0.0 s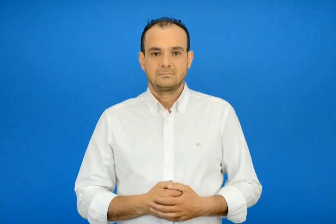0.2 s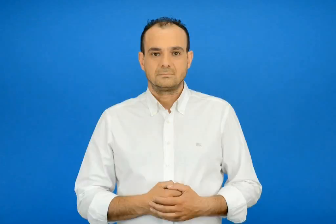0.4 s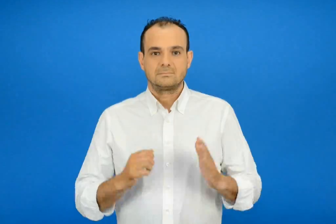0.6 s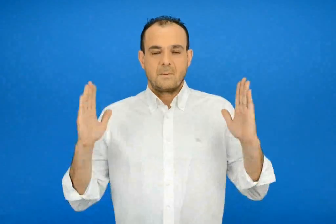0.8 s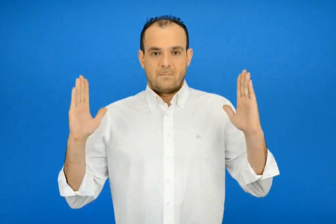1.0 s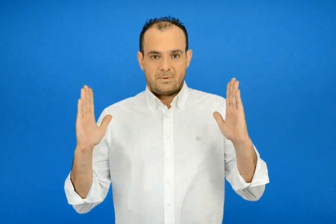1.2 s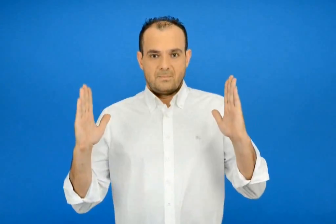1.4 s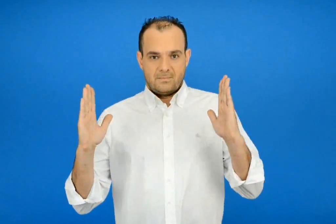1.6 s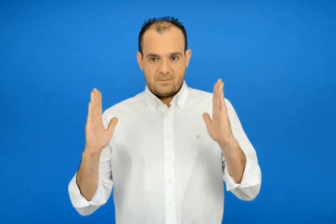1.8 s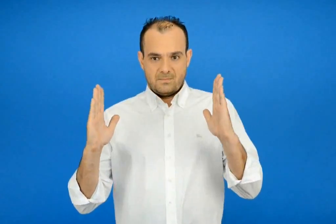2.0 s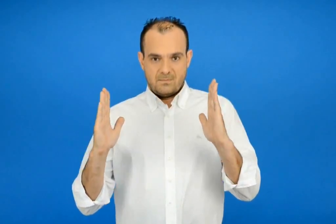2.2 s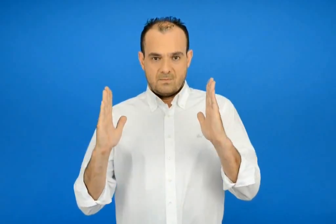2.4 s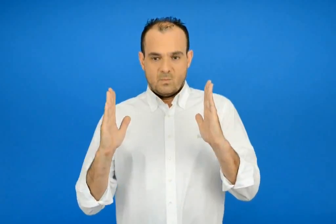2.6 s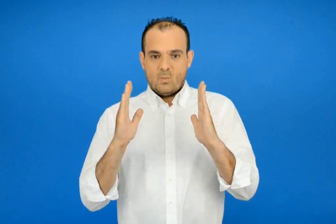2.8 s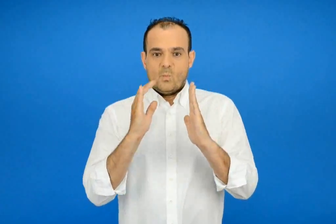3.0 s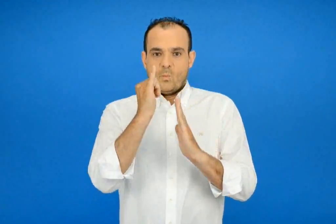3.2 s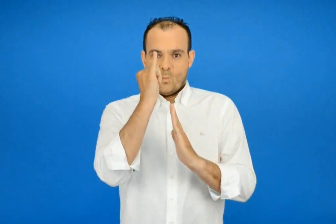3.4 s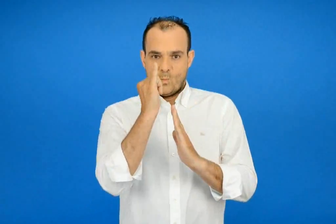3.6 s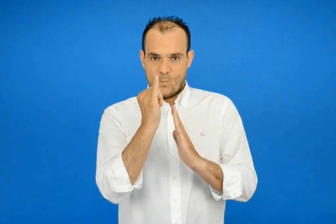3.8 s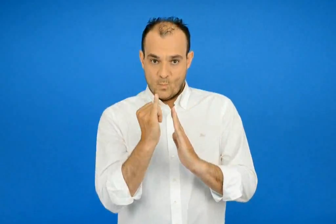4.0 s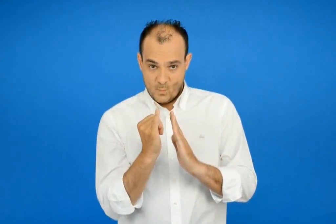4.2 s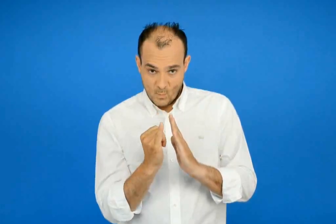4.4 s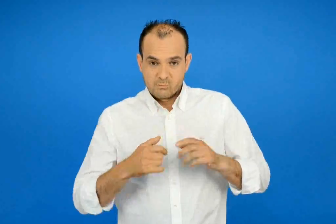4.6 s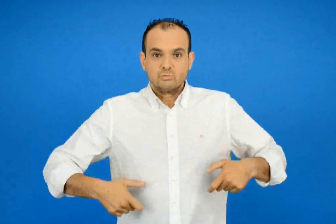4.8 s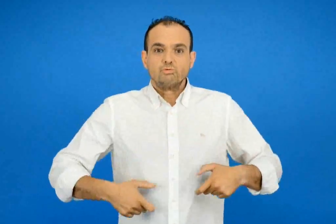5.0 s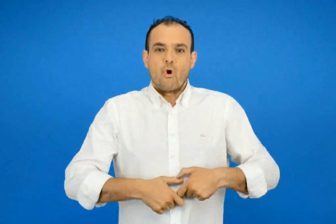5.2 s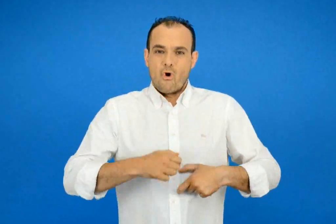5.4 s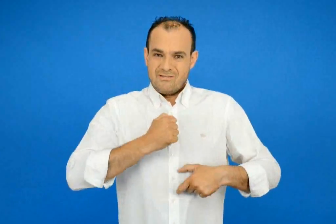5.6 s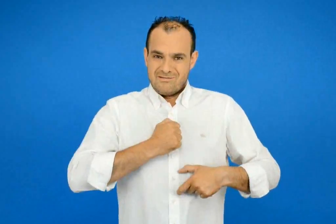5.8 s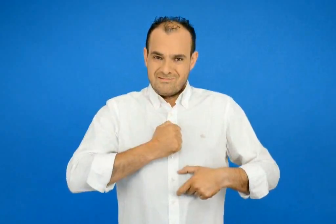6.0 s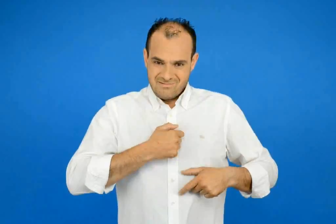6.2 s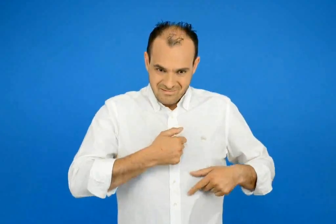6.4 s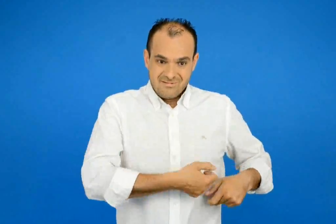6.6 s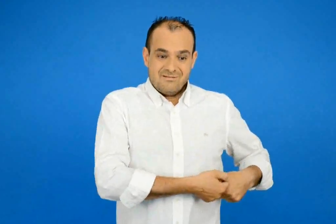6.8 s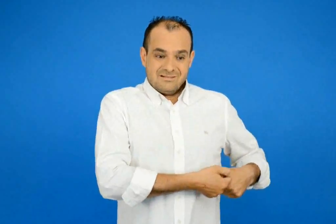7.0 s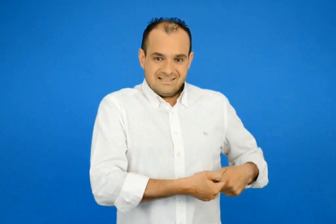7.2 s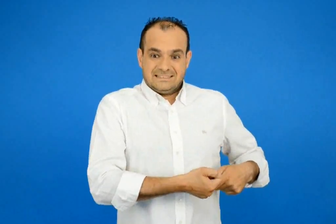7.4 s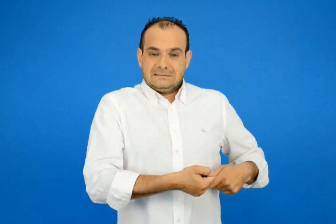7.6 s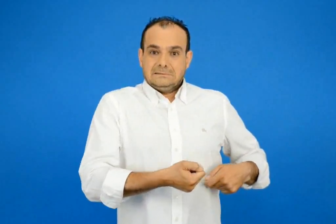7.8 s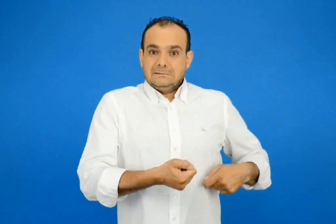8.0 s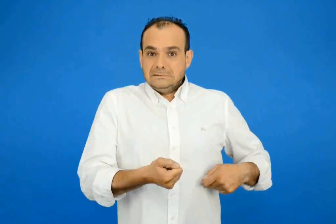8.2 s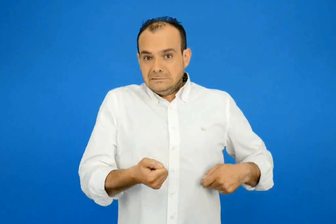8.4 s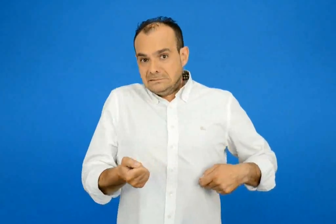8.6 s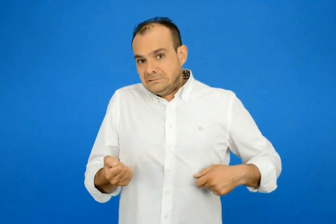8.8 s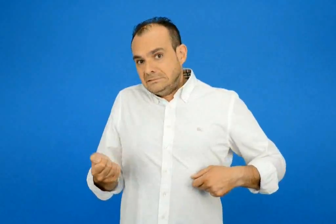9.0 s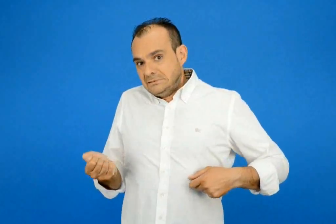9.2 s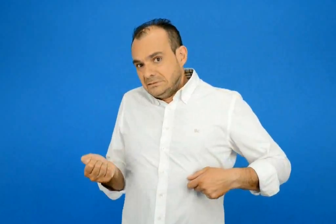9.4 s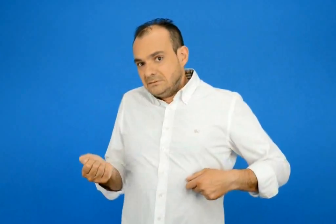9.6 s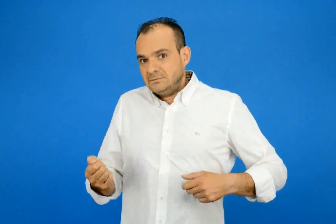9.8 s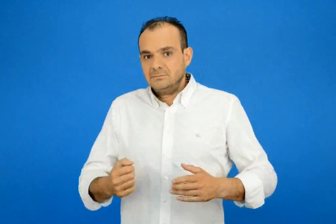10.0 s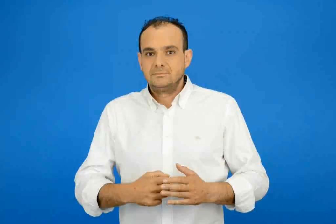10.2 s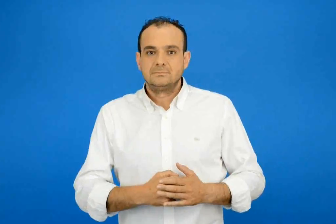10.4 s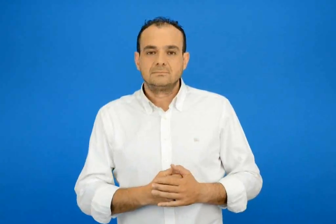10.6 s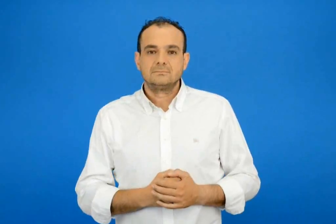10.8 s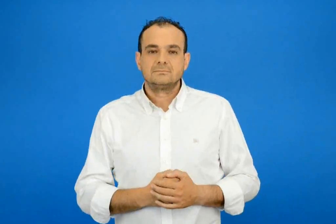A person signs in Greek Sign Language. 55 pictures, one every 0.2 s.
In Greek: και μικραίνω και λεπταίνω και τη ζώνη μου μαθαίνω όλο πιο σφιχτά να δένω
